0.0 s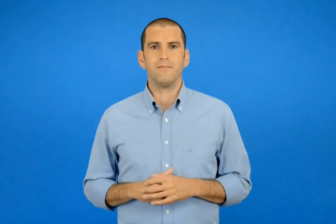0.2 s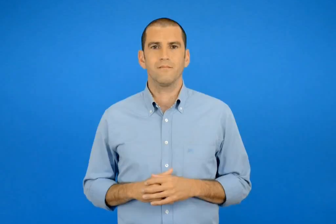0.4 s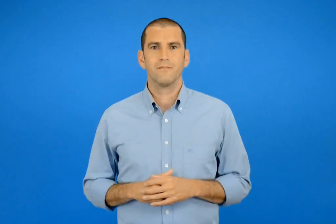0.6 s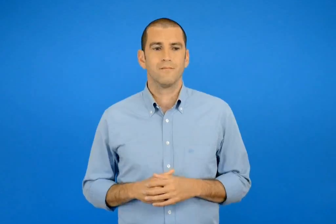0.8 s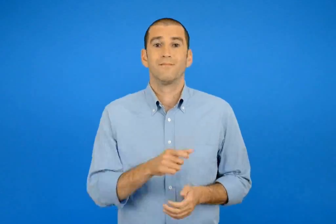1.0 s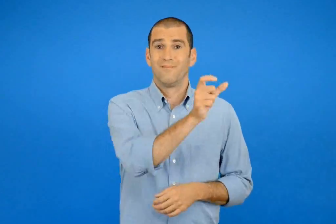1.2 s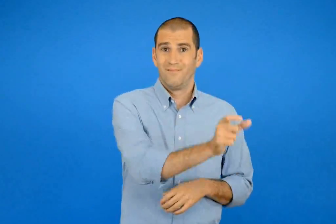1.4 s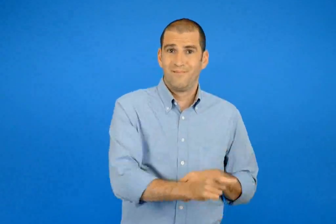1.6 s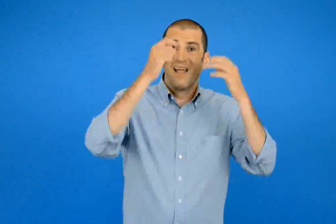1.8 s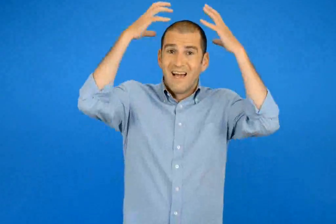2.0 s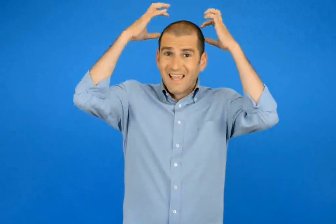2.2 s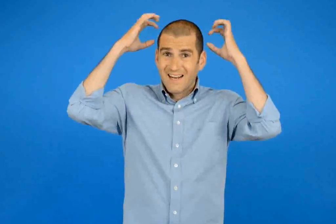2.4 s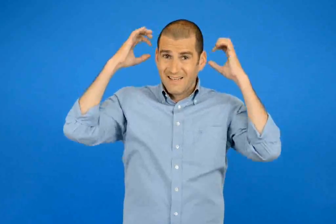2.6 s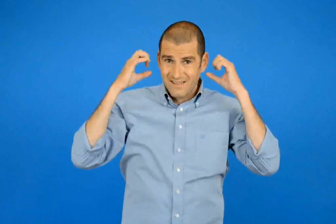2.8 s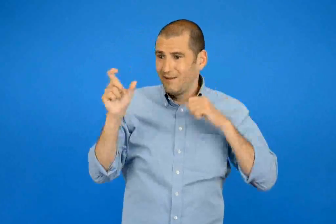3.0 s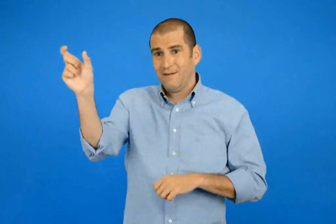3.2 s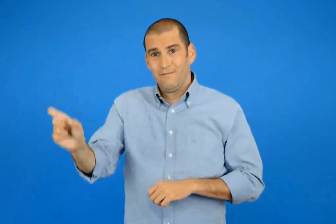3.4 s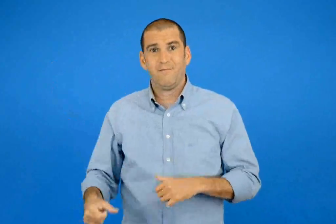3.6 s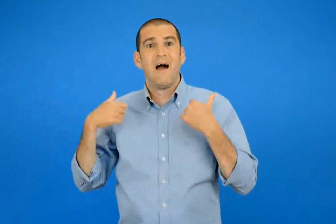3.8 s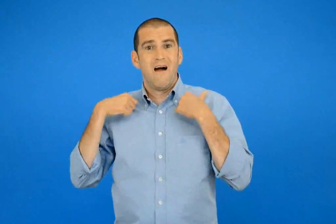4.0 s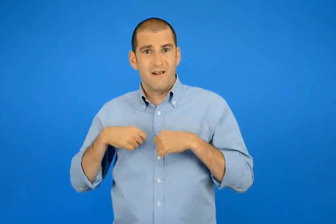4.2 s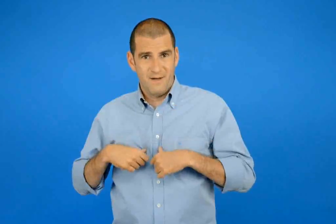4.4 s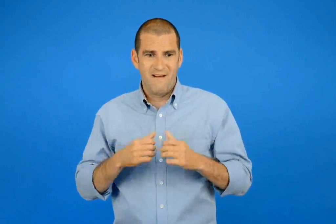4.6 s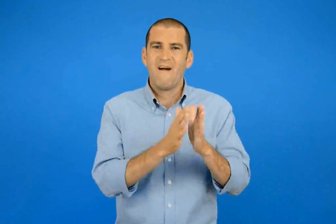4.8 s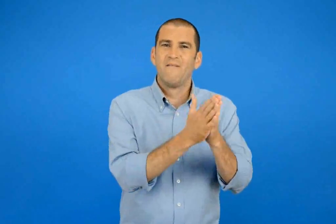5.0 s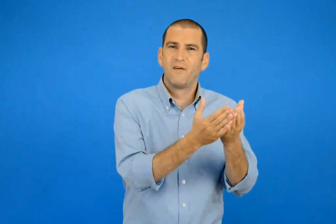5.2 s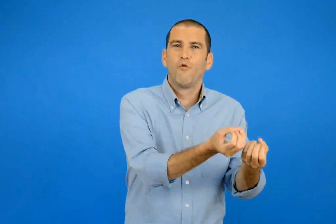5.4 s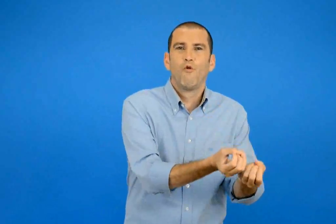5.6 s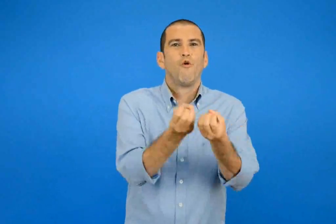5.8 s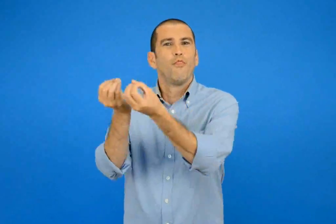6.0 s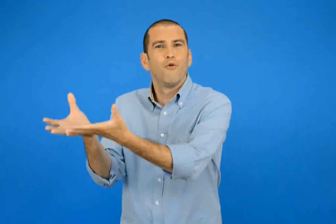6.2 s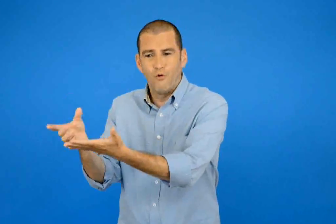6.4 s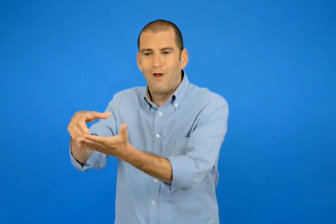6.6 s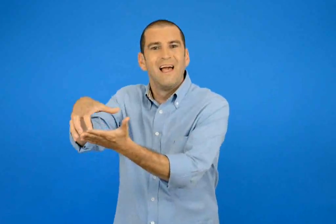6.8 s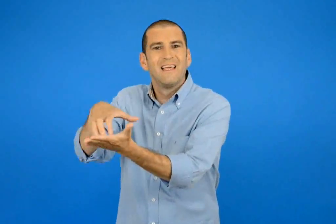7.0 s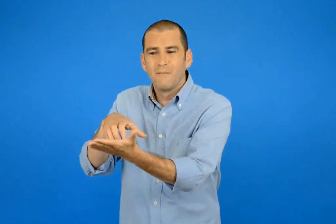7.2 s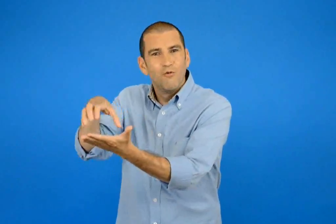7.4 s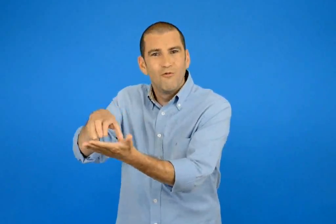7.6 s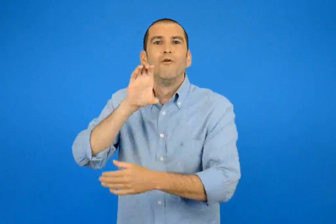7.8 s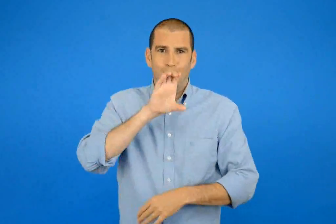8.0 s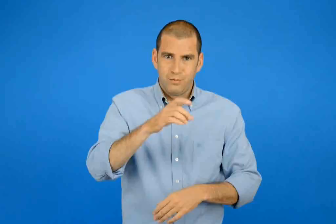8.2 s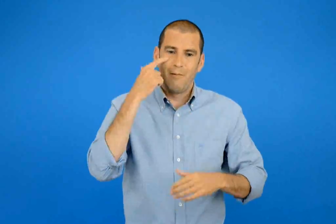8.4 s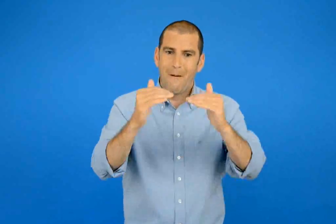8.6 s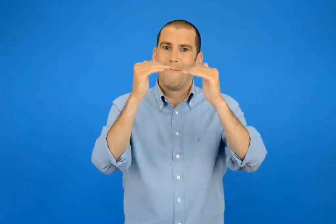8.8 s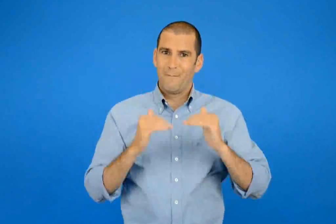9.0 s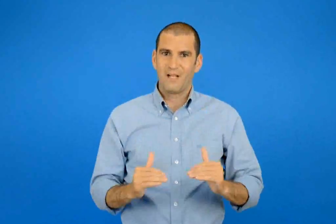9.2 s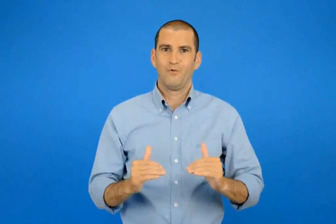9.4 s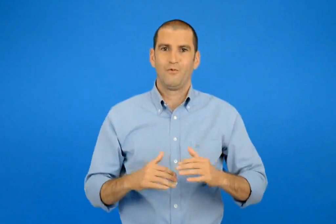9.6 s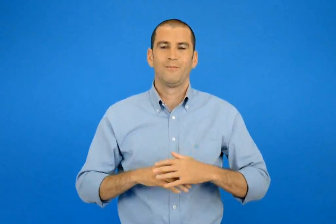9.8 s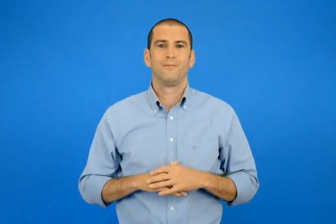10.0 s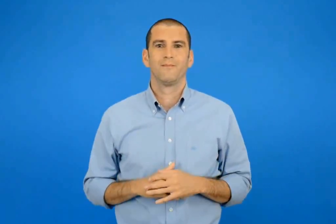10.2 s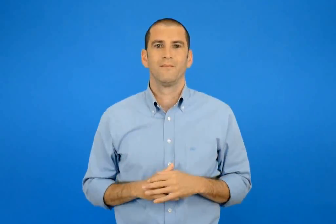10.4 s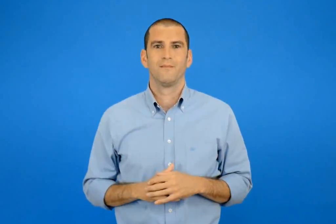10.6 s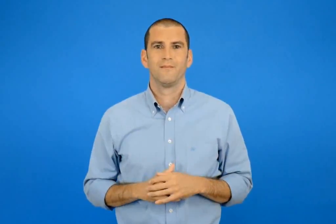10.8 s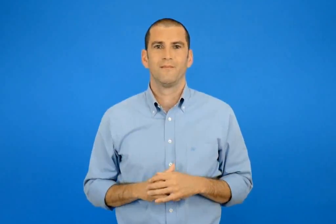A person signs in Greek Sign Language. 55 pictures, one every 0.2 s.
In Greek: το παρακάτω κείμενο είναι από το βιβλίο που χάρισε η γαληνή στον αρμπεν
